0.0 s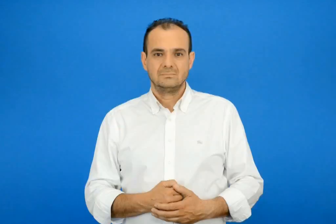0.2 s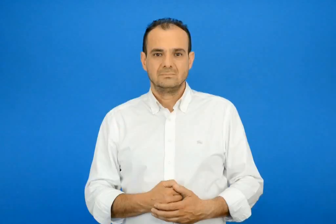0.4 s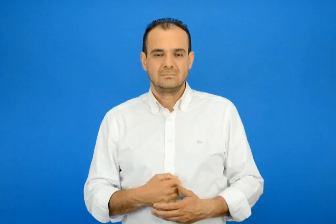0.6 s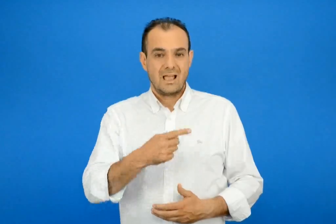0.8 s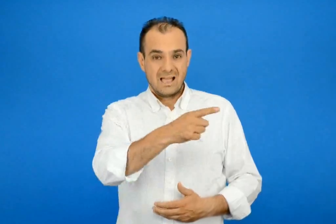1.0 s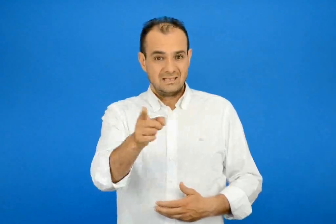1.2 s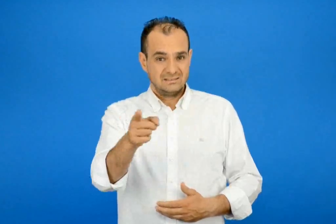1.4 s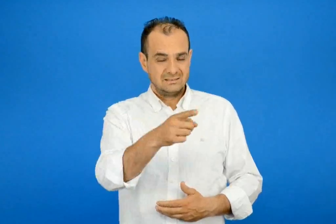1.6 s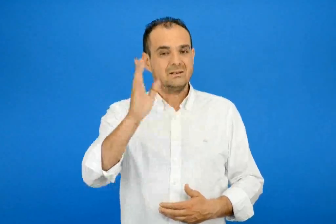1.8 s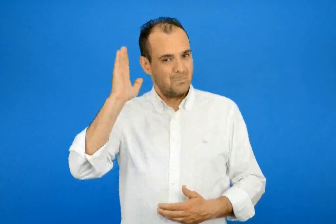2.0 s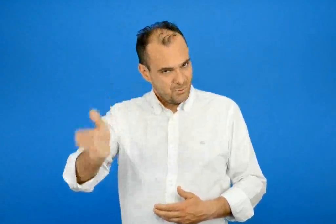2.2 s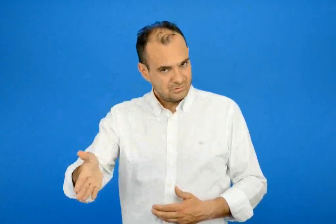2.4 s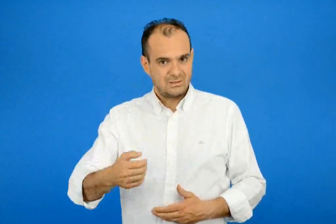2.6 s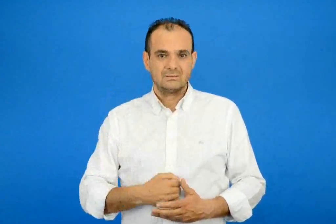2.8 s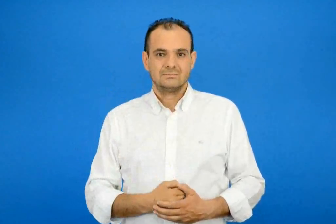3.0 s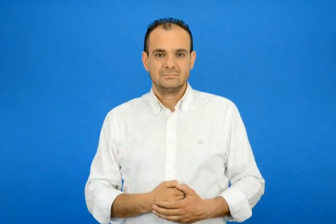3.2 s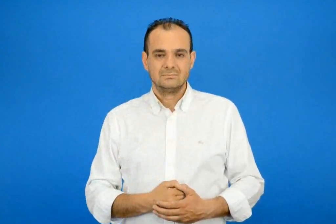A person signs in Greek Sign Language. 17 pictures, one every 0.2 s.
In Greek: εσείς μπορείτε
